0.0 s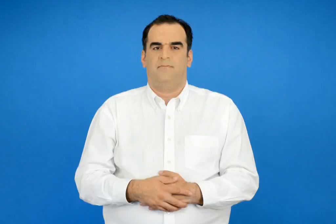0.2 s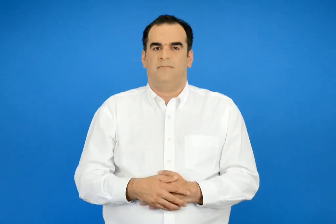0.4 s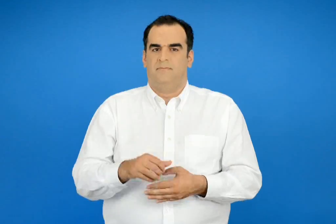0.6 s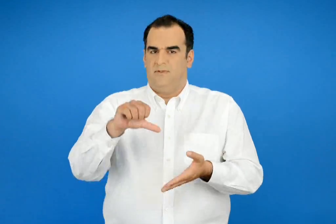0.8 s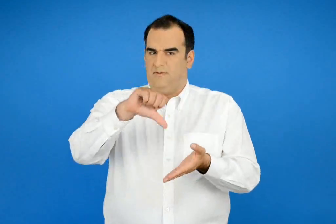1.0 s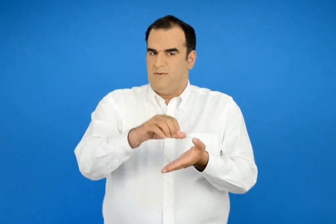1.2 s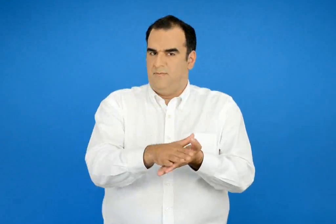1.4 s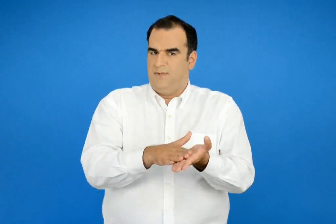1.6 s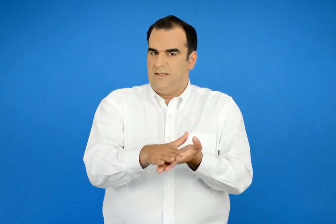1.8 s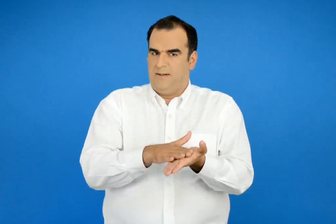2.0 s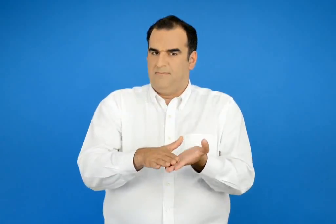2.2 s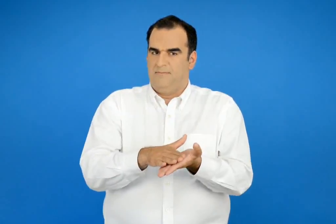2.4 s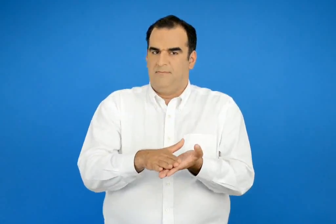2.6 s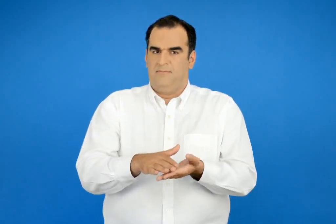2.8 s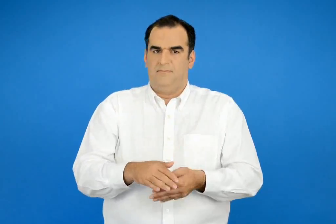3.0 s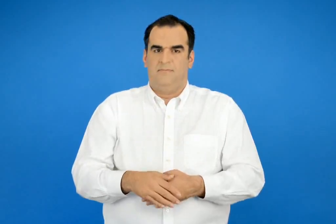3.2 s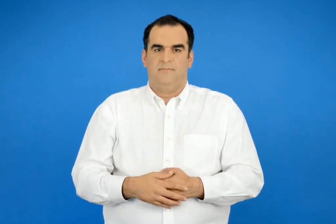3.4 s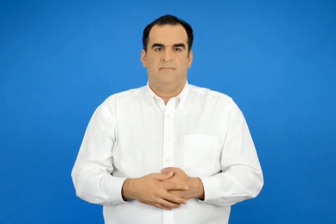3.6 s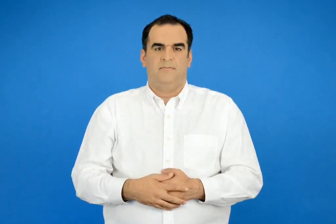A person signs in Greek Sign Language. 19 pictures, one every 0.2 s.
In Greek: υγρό πιάτων
